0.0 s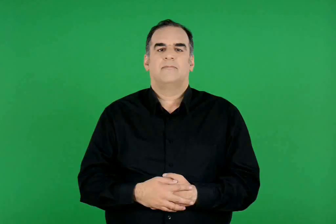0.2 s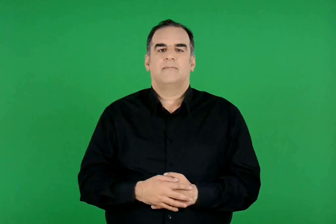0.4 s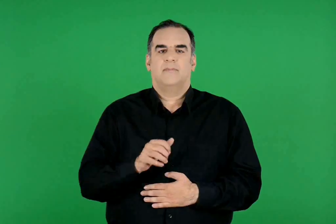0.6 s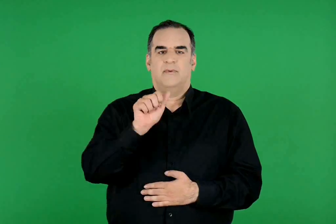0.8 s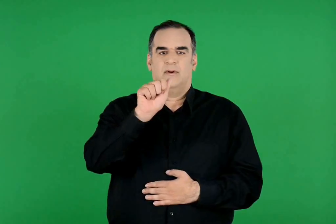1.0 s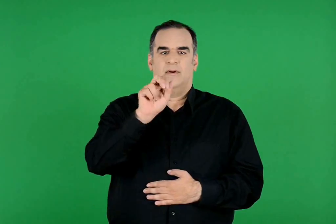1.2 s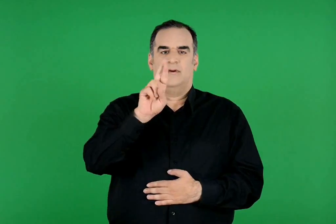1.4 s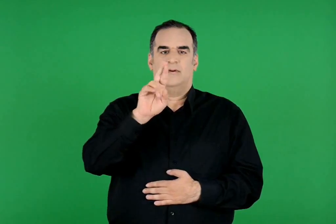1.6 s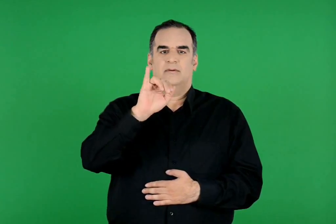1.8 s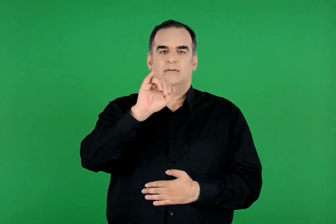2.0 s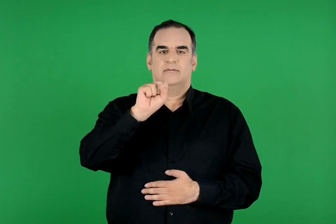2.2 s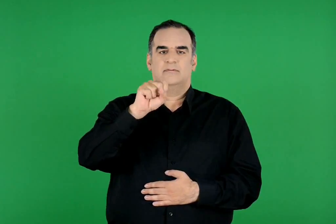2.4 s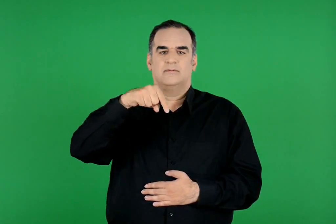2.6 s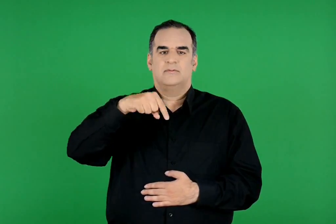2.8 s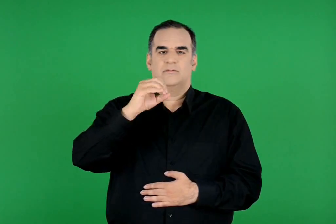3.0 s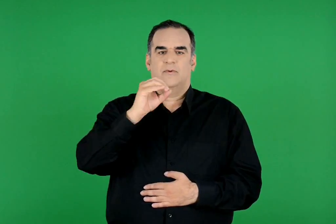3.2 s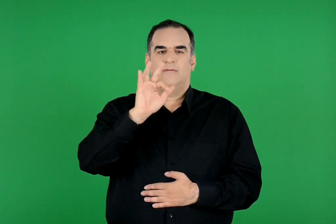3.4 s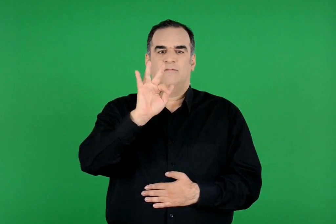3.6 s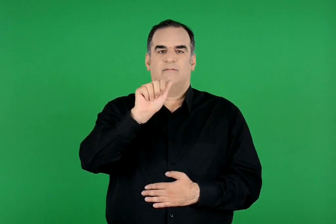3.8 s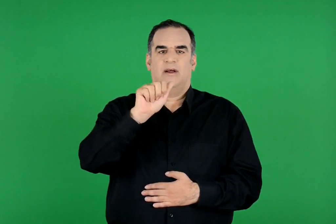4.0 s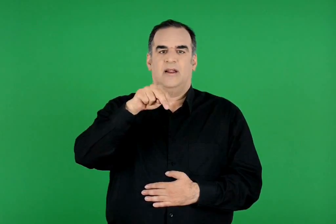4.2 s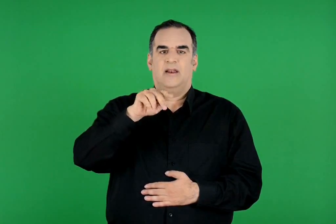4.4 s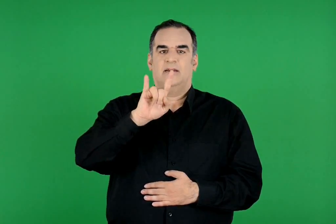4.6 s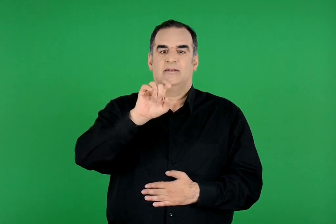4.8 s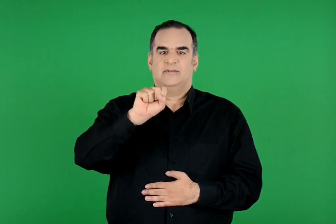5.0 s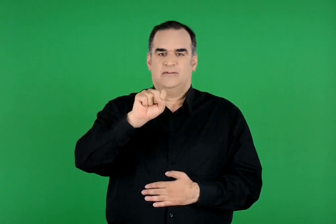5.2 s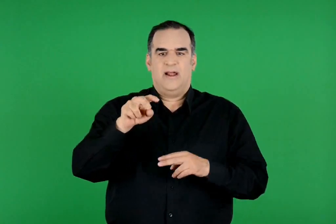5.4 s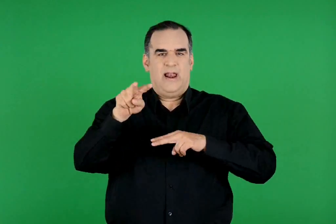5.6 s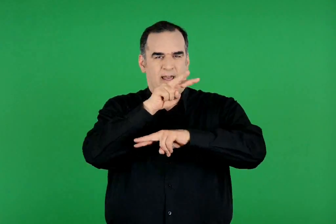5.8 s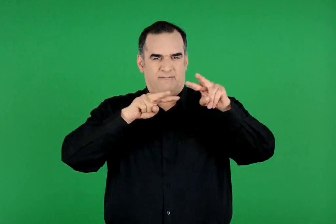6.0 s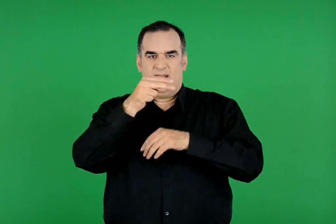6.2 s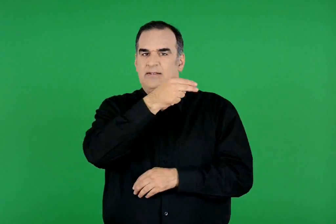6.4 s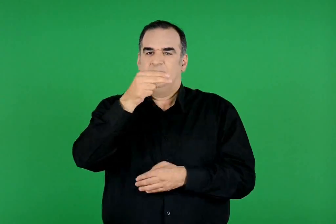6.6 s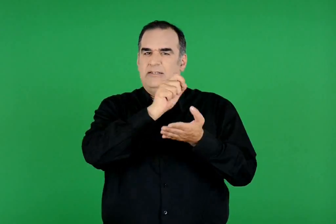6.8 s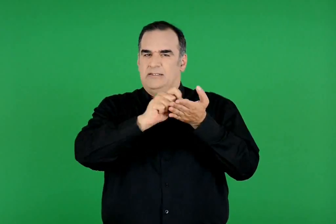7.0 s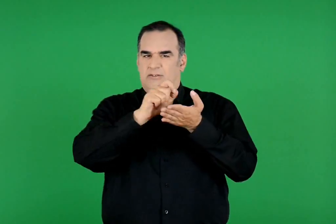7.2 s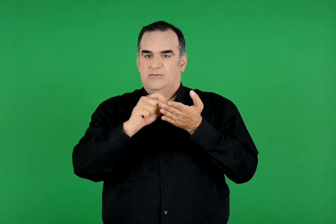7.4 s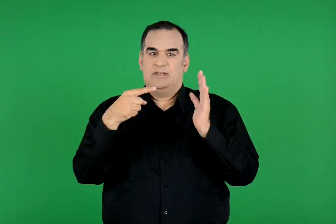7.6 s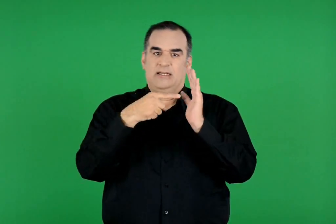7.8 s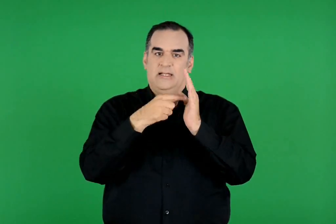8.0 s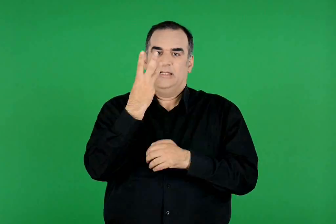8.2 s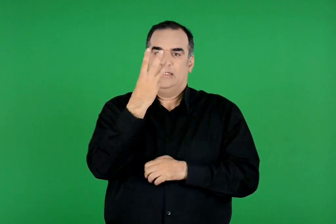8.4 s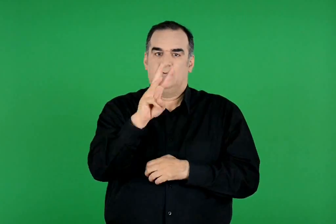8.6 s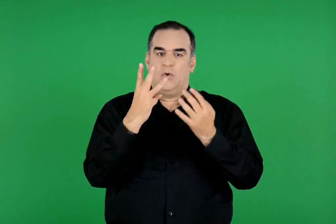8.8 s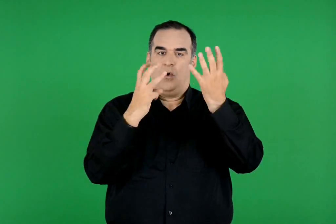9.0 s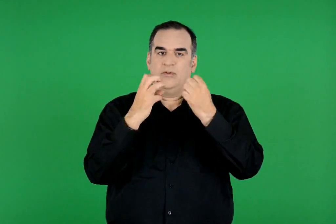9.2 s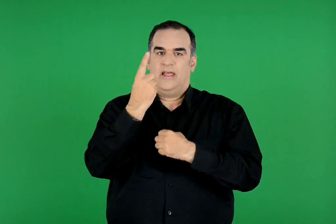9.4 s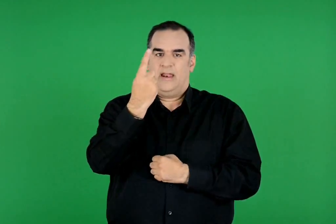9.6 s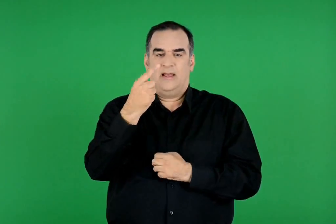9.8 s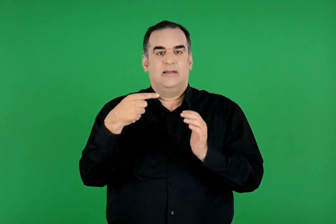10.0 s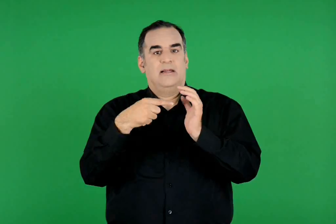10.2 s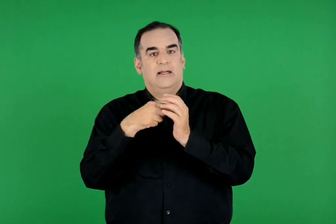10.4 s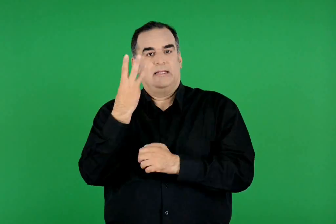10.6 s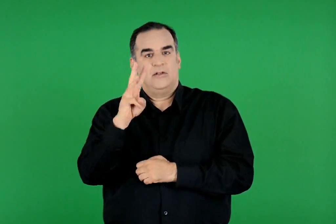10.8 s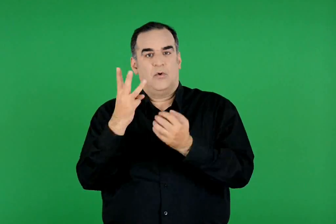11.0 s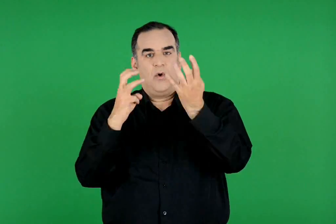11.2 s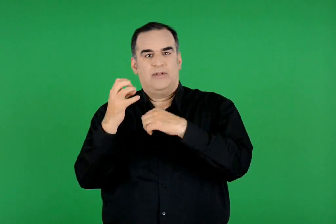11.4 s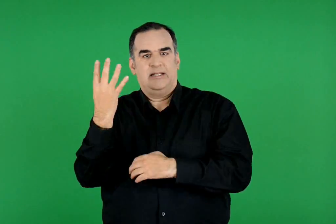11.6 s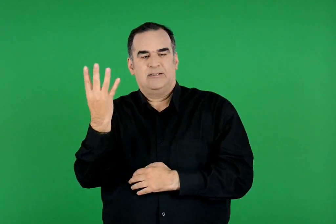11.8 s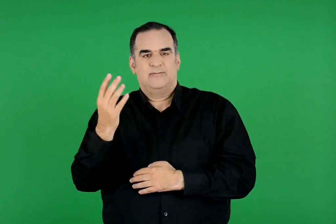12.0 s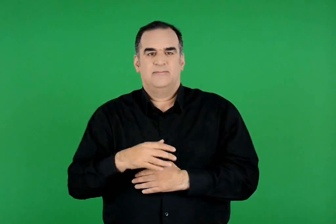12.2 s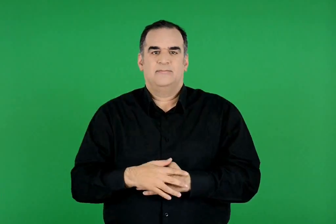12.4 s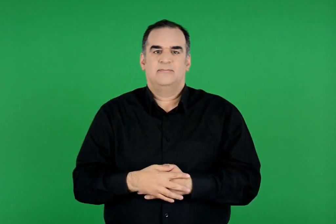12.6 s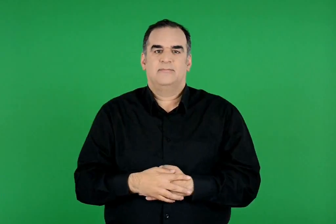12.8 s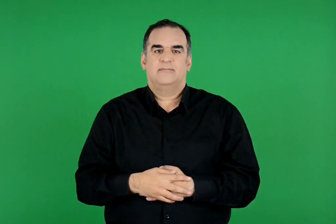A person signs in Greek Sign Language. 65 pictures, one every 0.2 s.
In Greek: αριστοφάνη , νεφέλαι στίχοι 13811384
